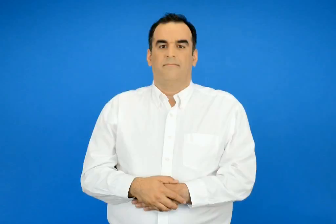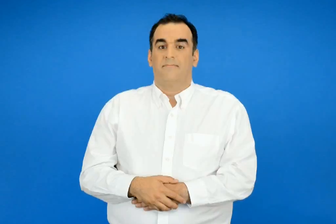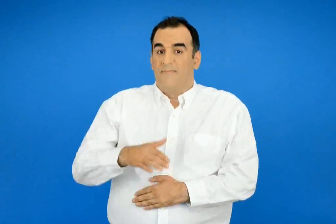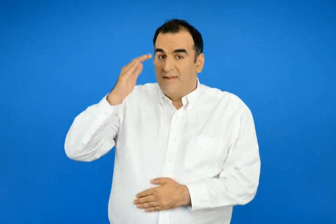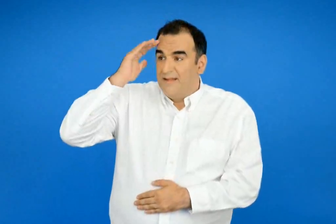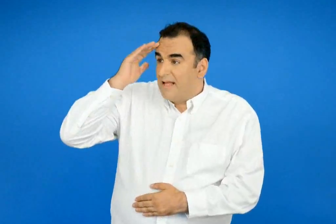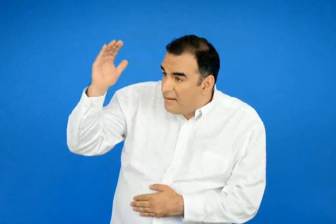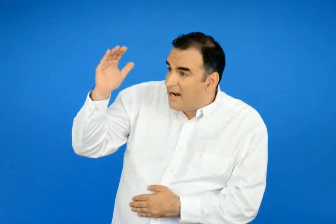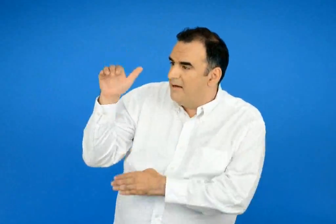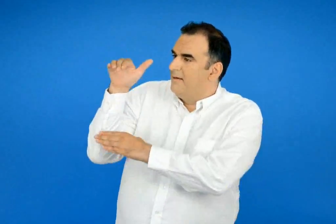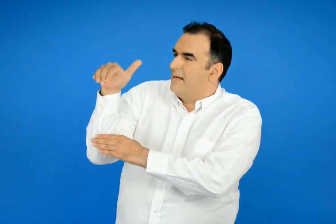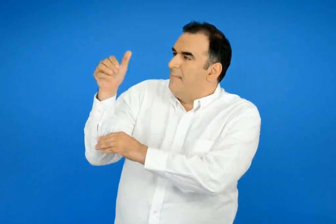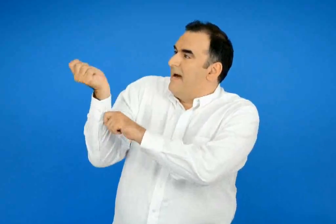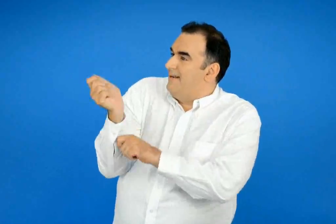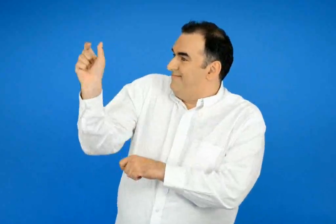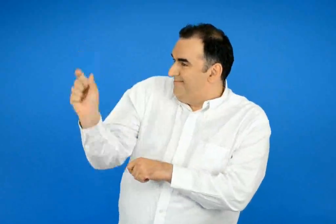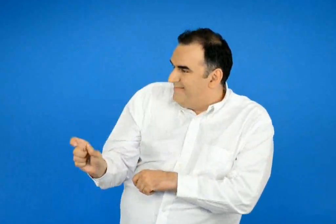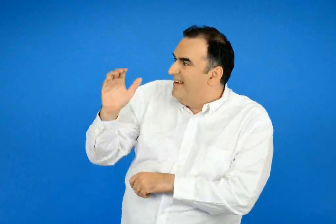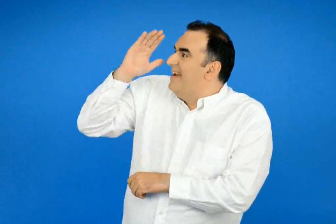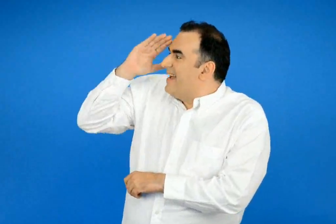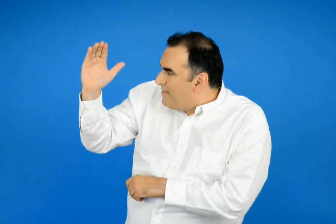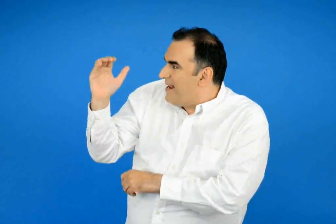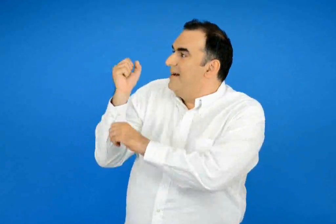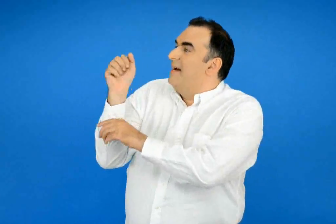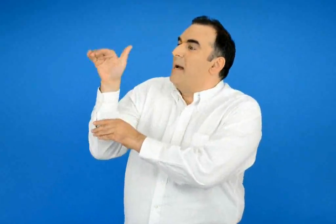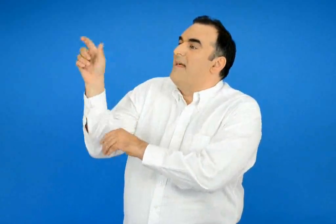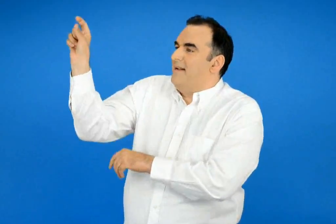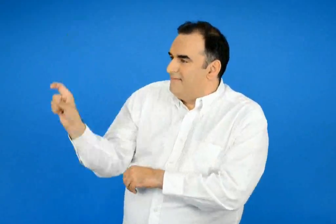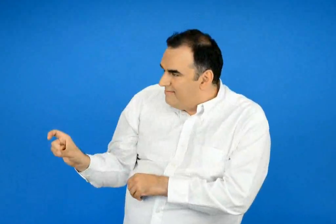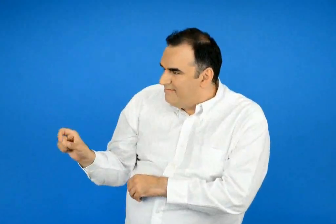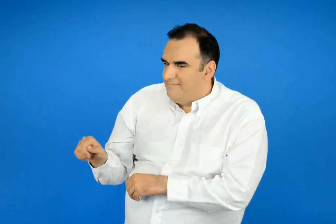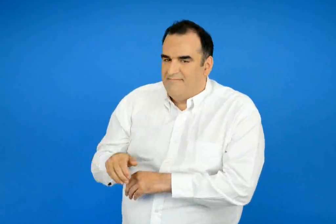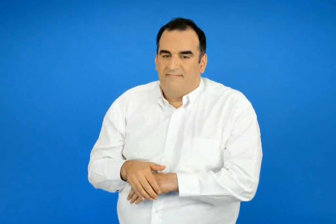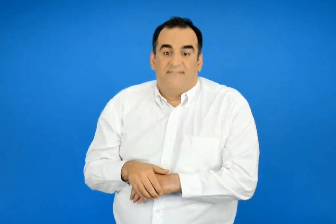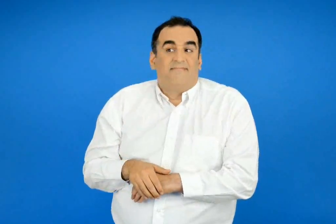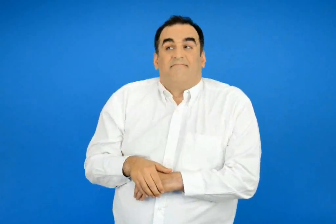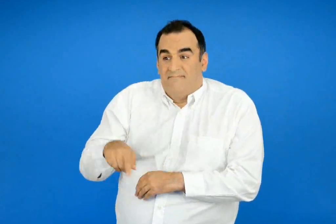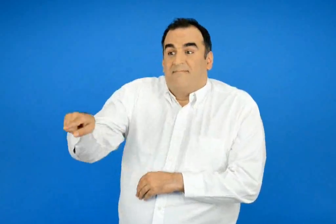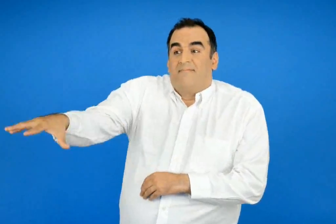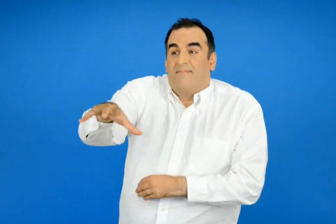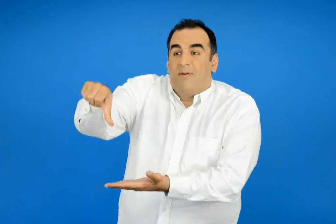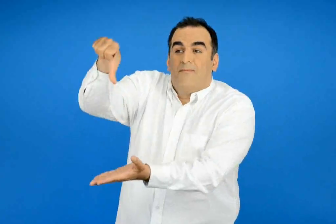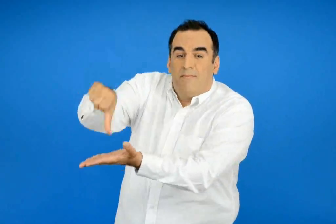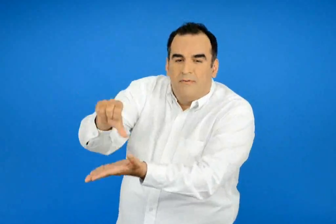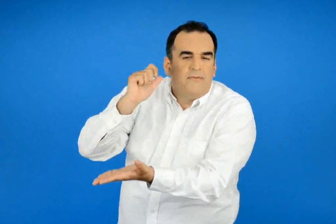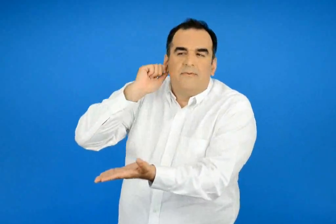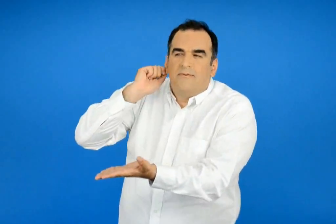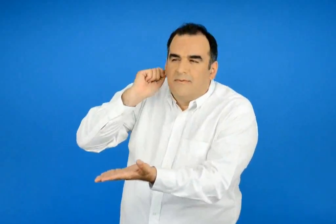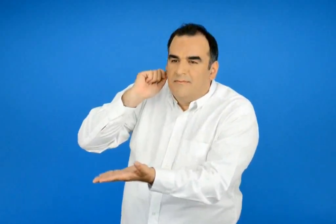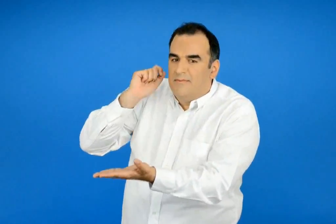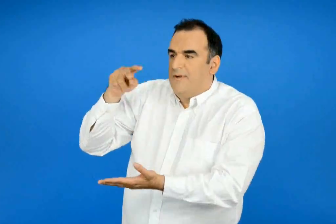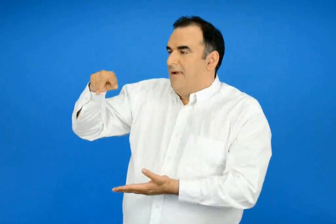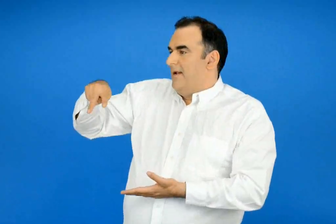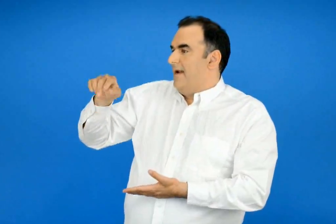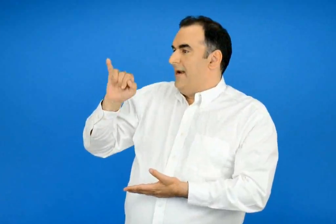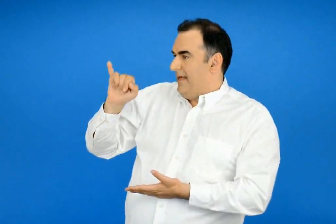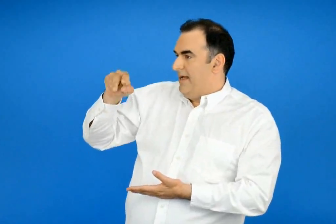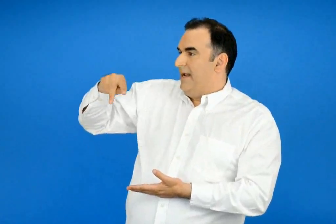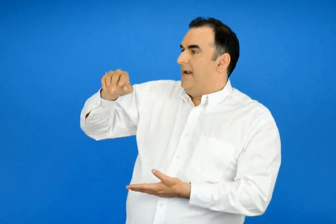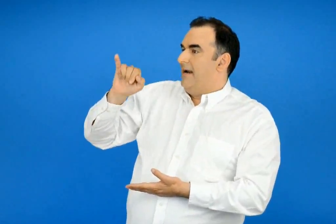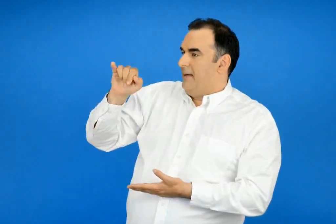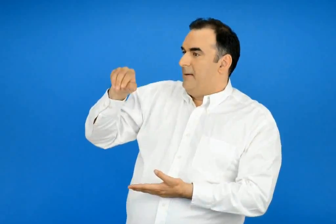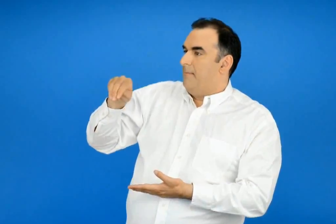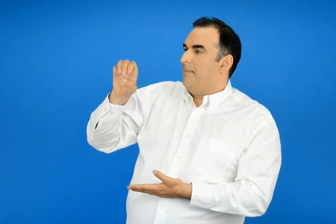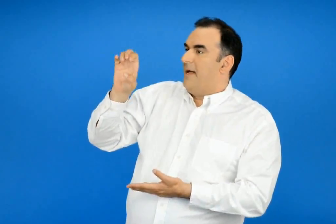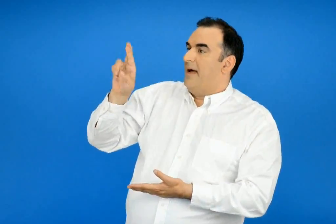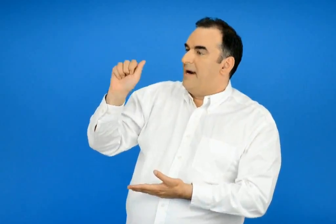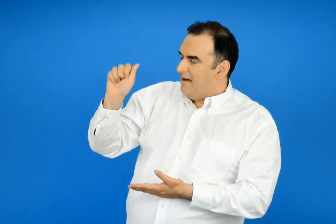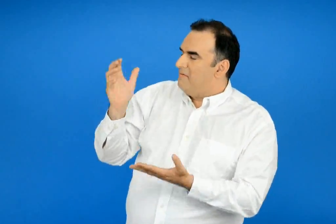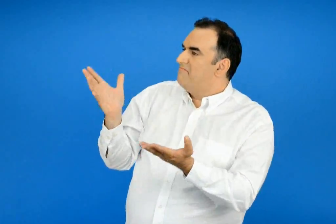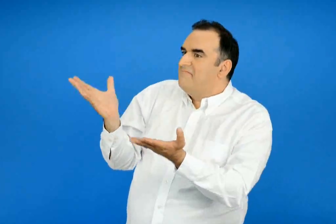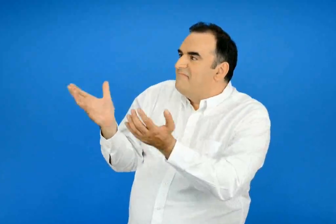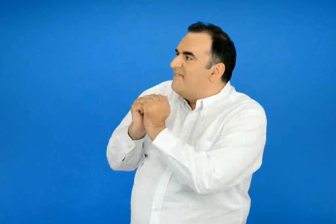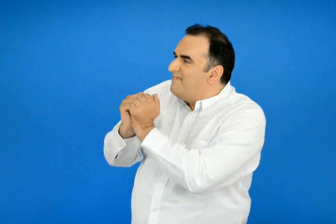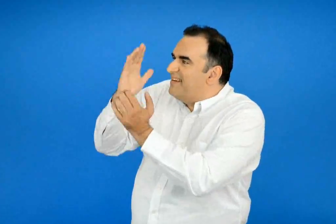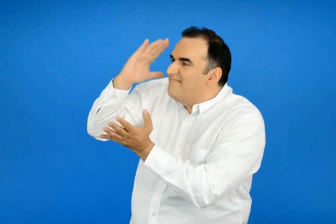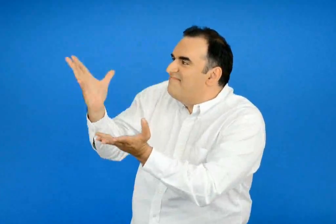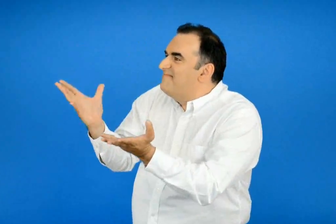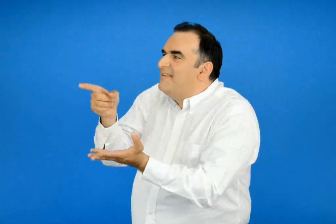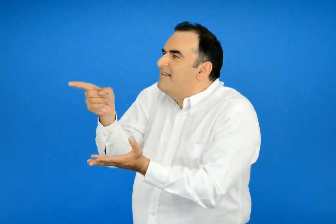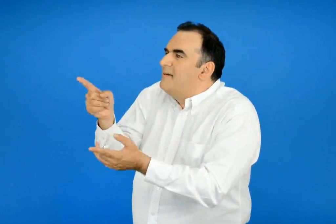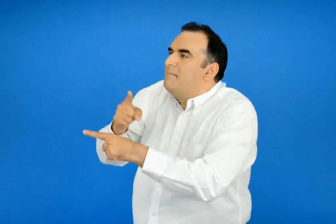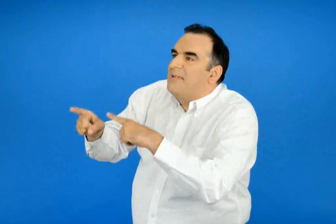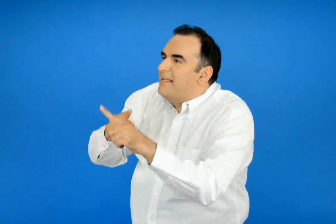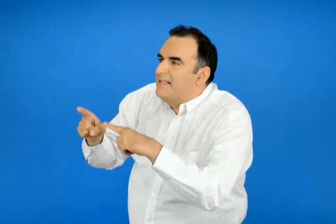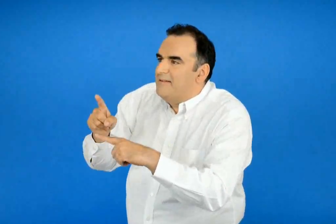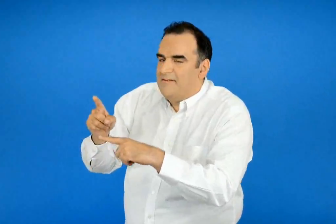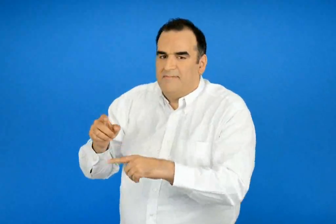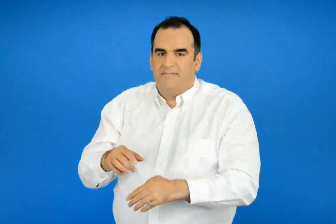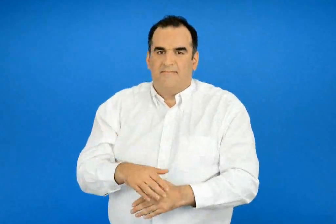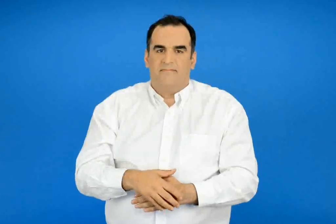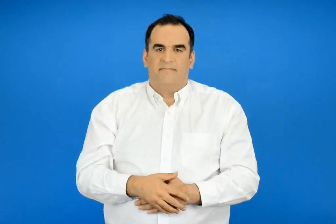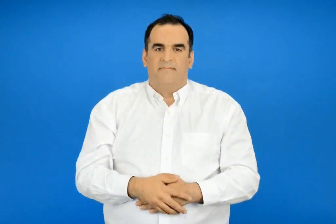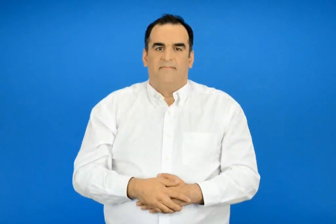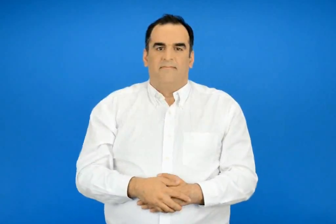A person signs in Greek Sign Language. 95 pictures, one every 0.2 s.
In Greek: καλημέρα καμηλιέρη καμηλιέρη καλημέρα τούτη εδώ την πολιτεία τη λένε λιλιμερα και εσείς φίλοι μου ποιοι είστε ;
